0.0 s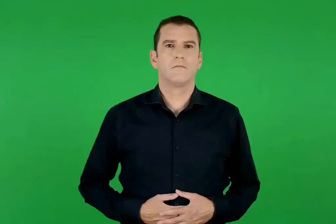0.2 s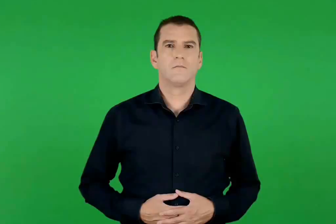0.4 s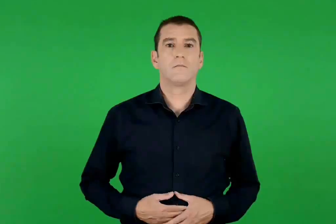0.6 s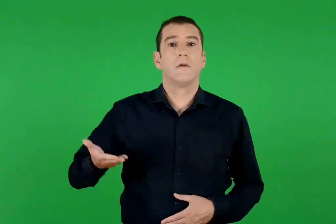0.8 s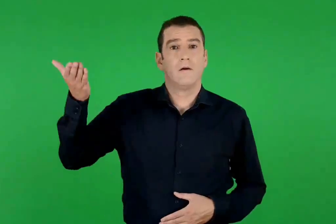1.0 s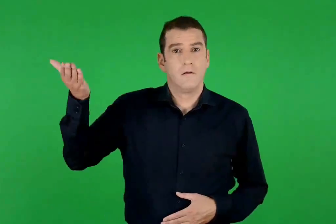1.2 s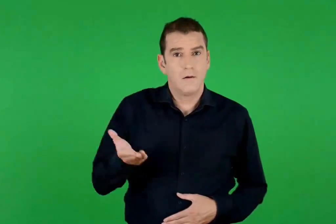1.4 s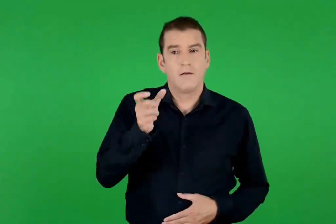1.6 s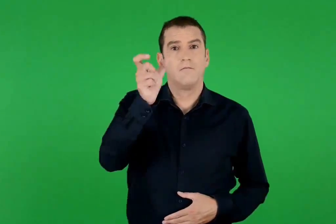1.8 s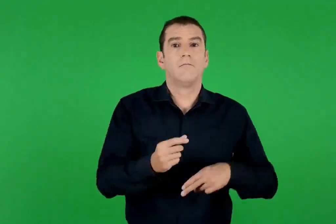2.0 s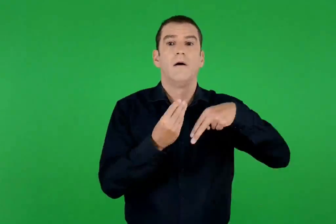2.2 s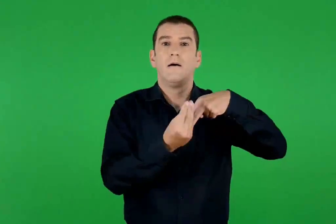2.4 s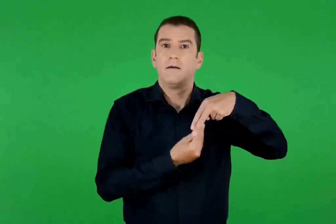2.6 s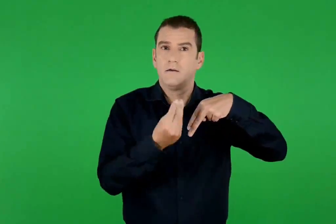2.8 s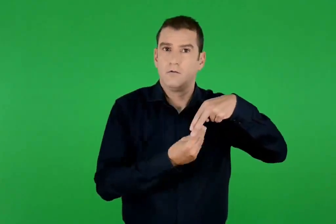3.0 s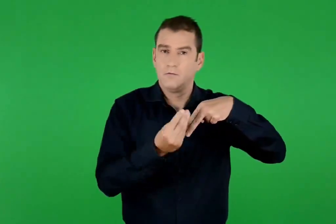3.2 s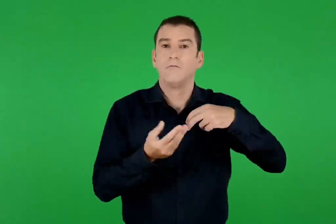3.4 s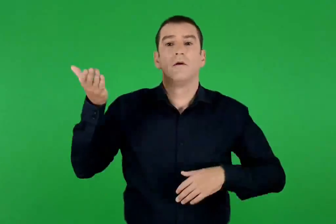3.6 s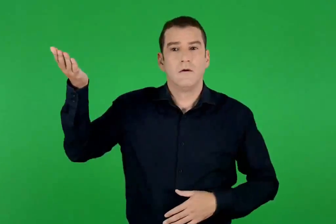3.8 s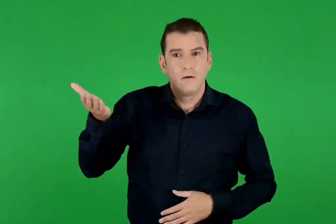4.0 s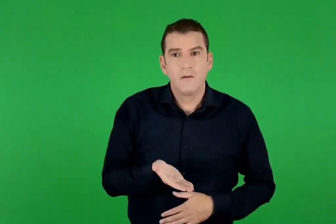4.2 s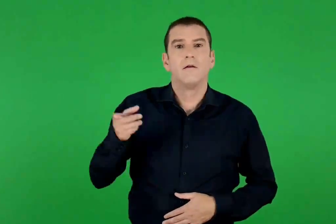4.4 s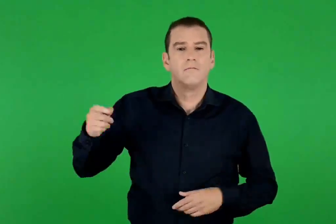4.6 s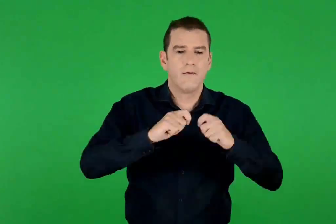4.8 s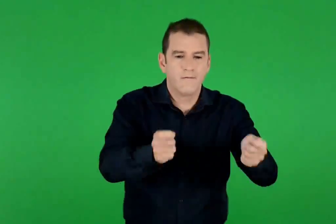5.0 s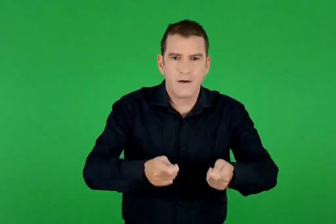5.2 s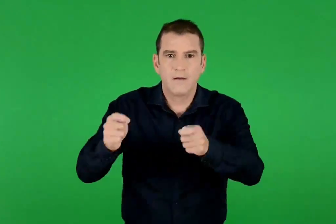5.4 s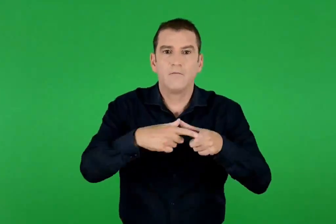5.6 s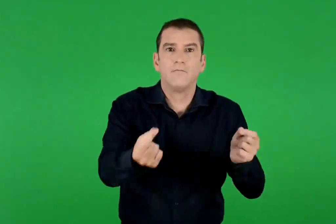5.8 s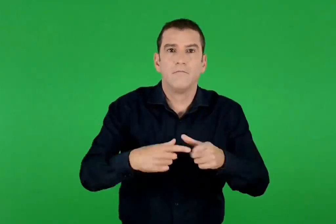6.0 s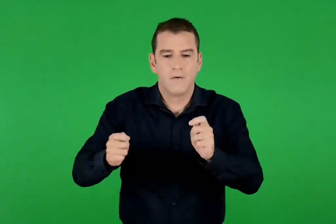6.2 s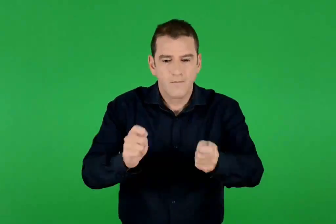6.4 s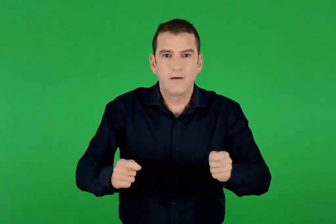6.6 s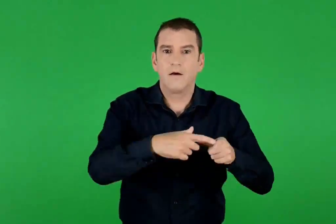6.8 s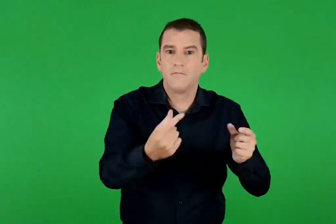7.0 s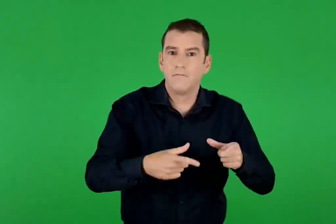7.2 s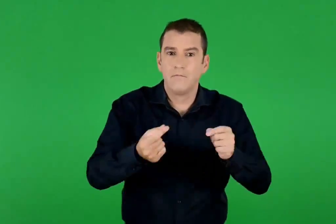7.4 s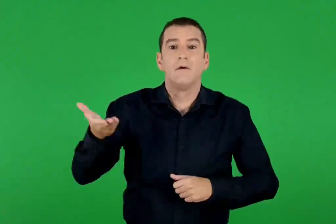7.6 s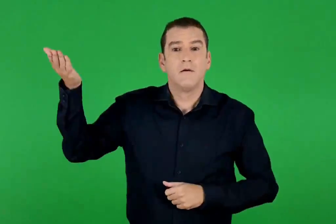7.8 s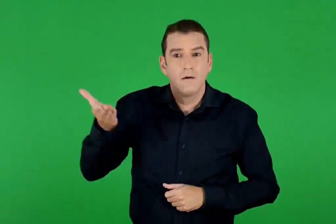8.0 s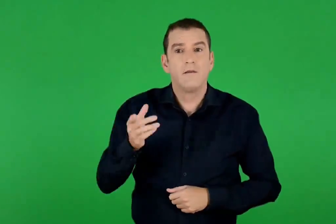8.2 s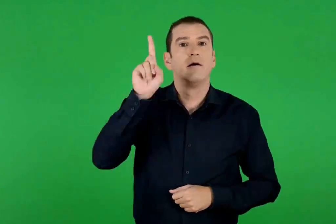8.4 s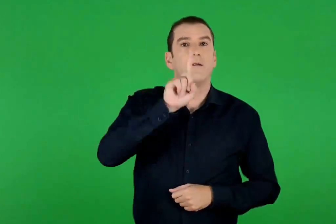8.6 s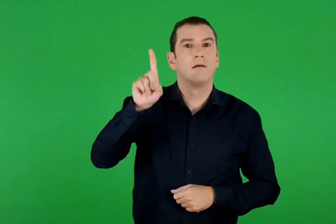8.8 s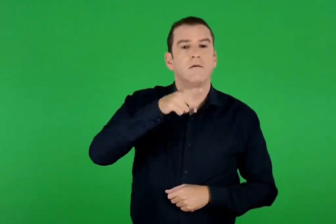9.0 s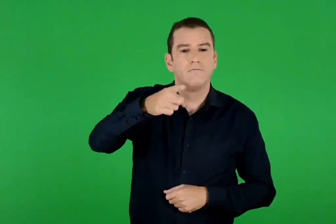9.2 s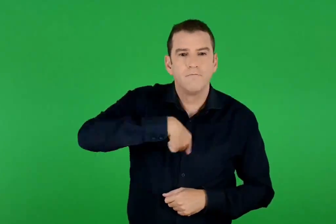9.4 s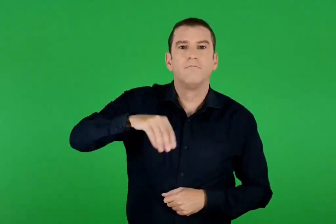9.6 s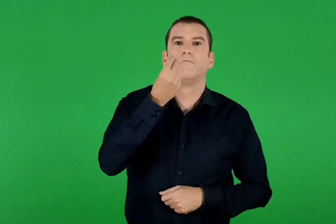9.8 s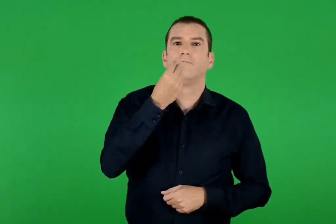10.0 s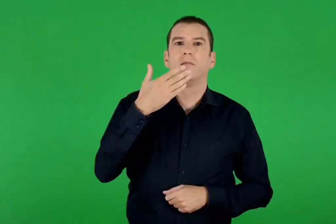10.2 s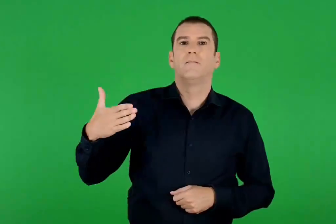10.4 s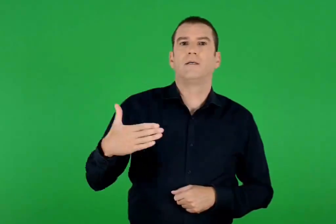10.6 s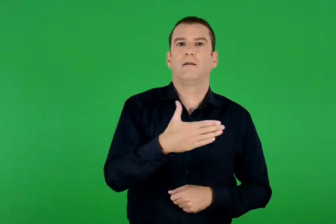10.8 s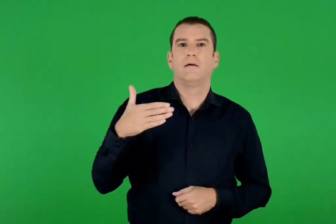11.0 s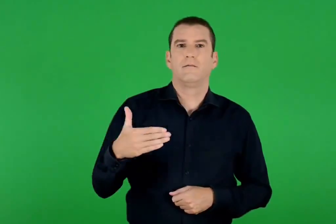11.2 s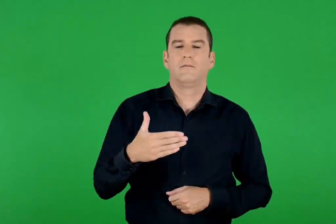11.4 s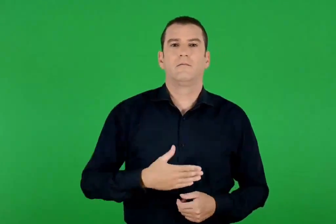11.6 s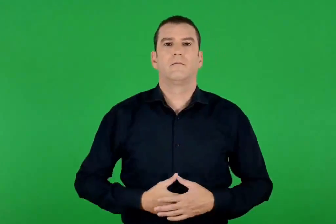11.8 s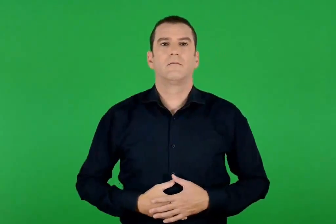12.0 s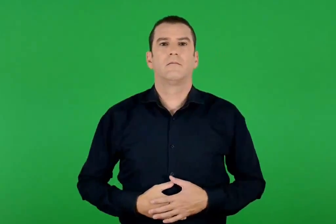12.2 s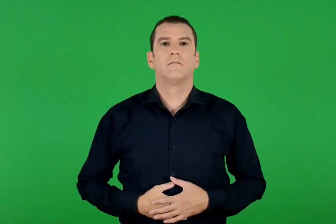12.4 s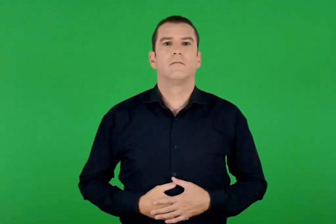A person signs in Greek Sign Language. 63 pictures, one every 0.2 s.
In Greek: ήρθα ο λάζαρος , ήρθαν τα βάγια βάγια , ήρθα η κυριακή που τρώνε τα ψάρια
